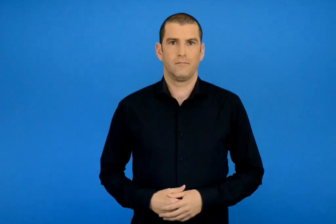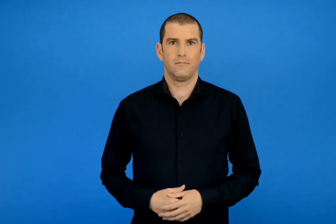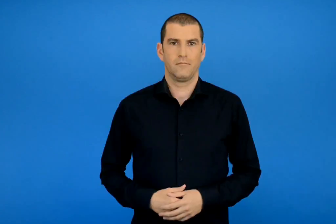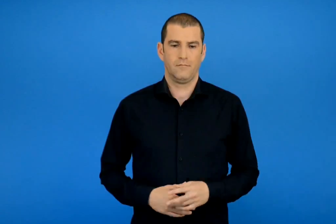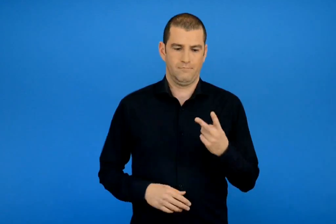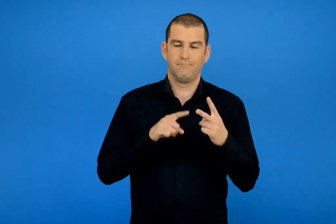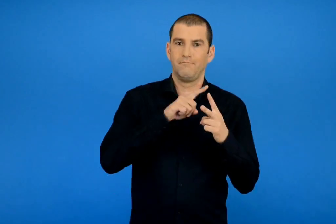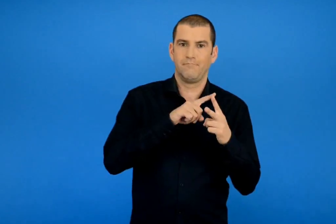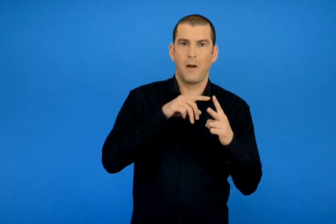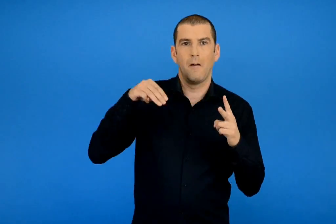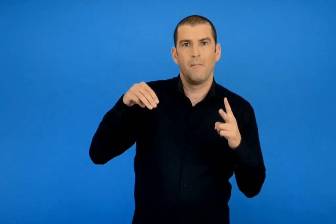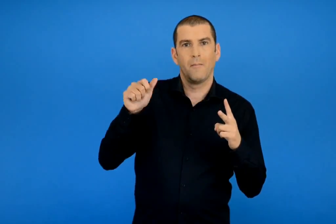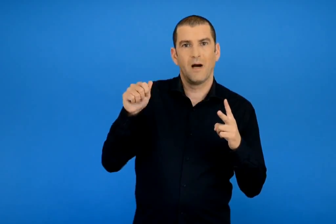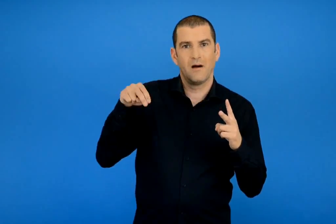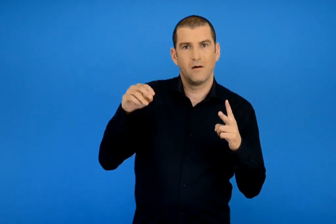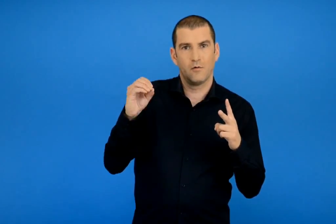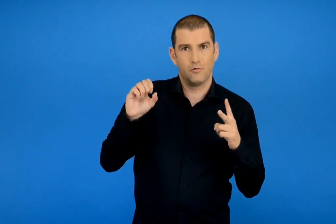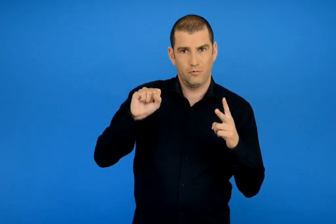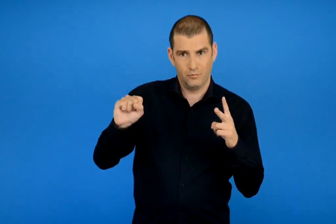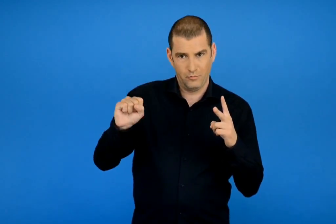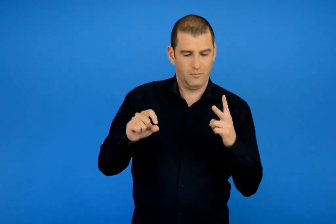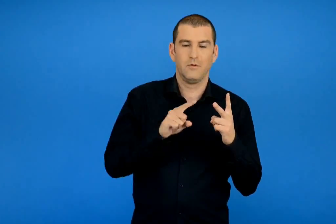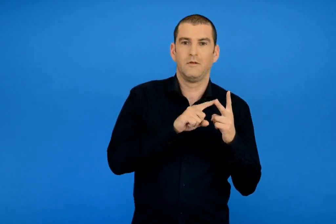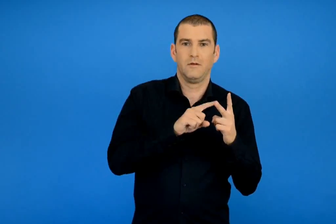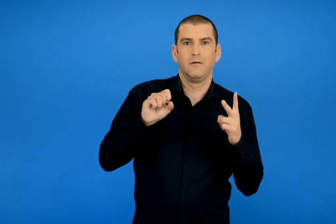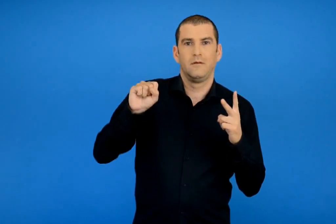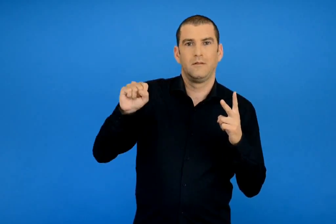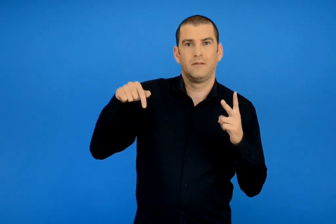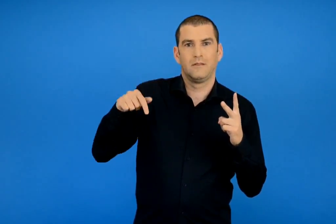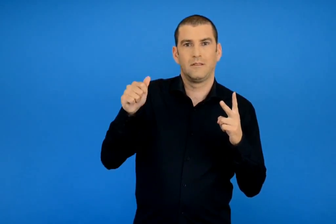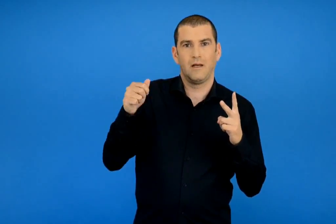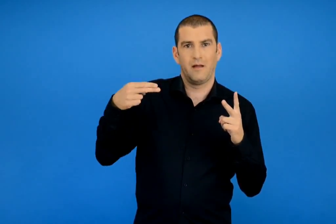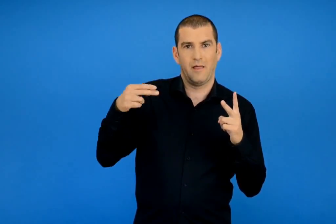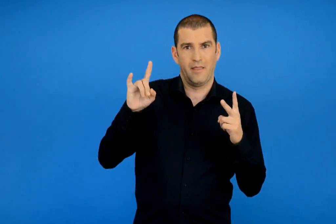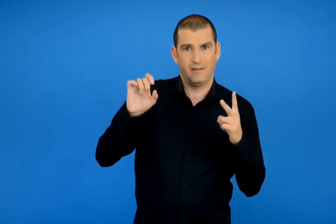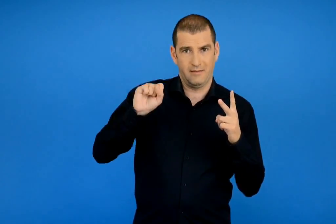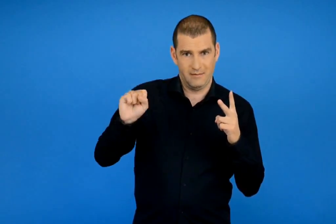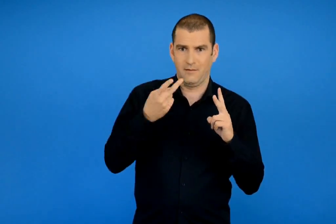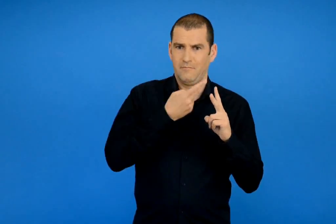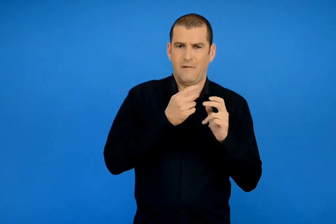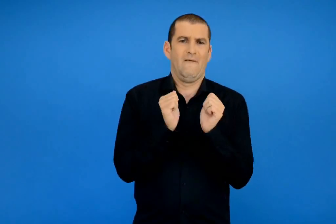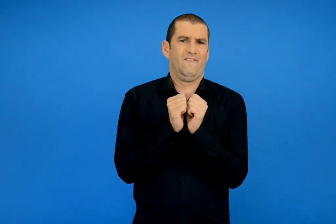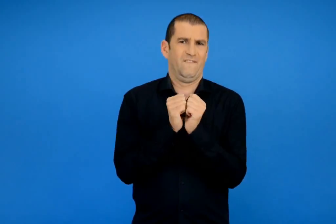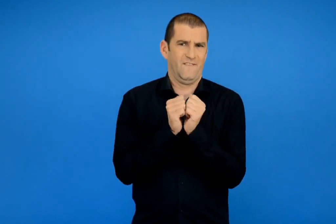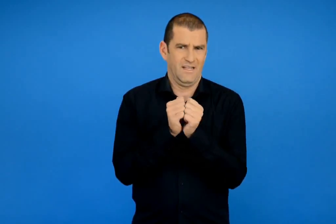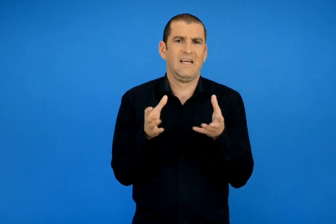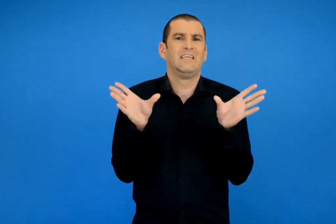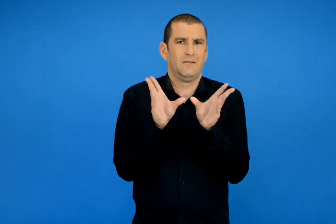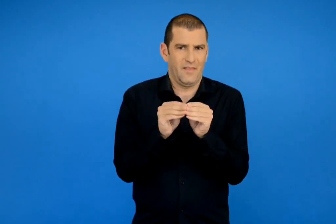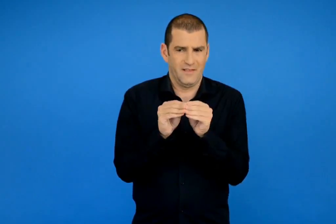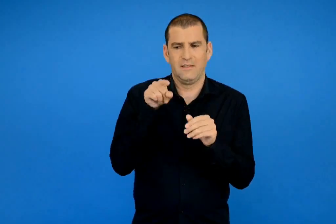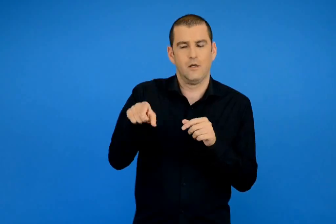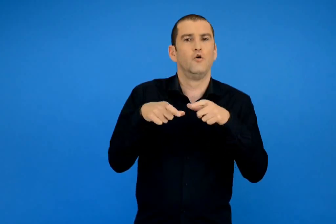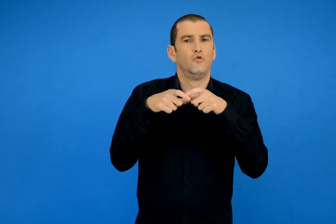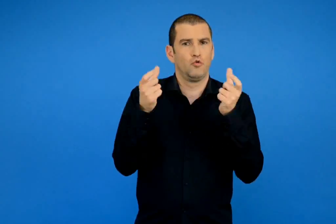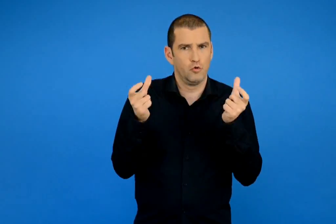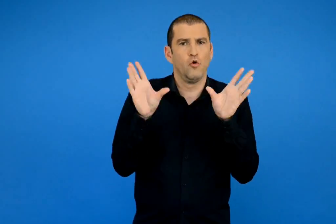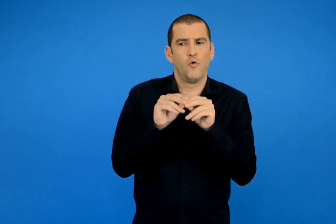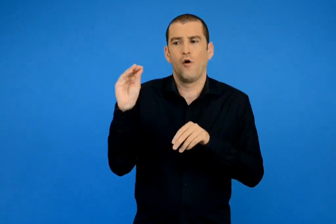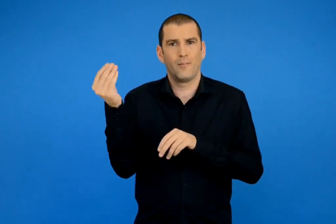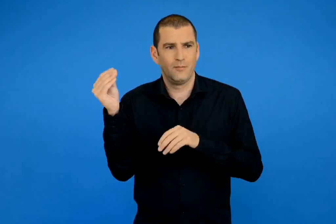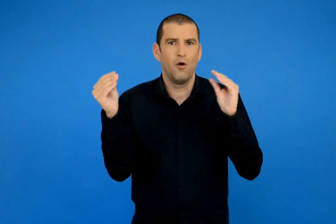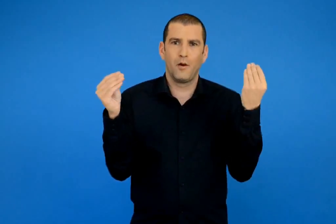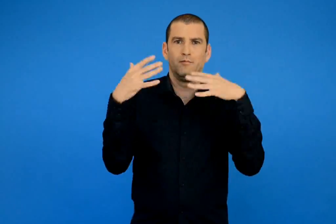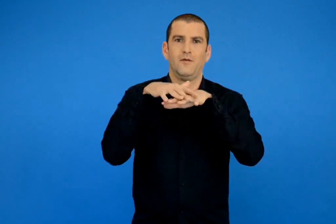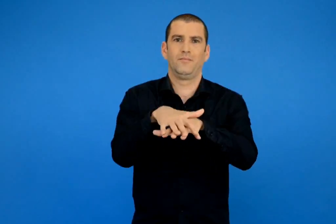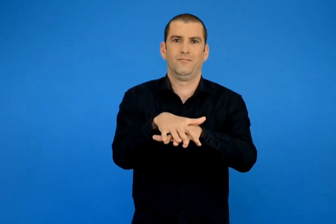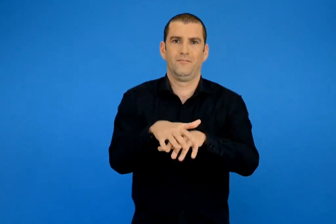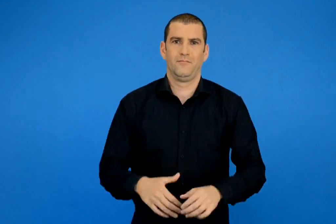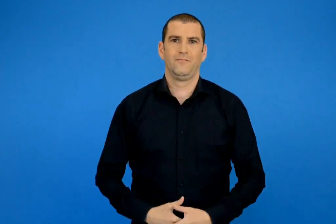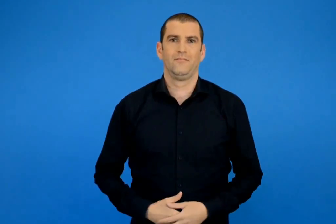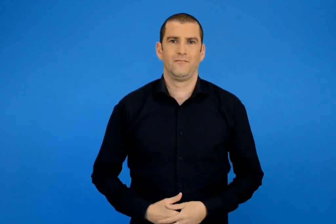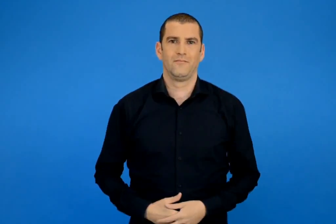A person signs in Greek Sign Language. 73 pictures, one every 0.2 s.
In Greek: ο μάνος και ο στάθης είναι φίλοι και συμμαθητές σε ένα διαπολιτισμικό σχολείο
